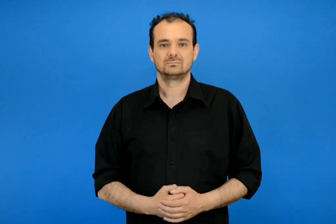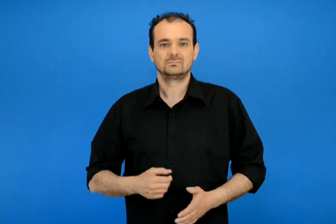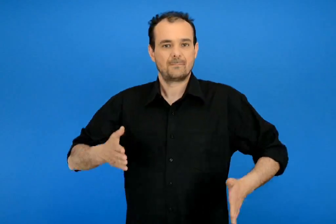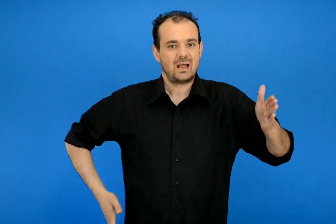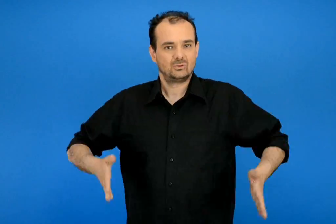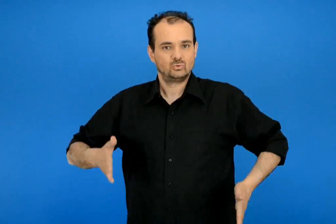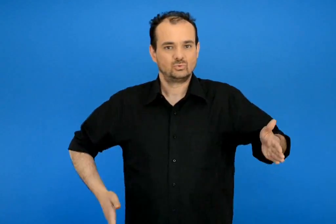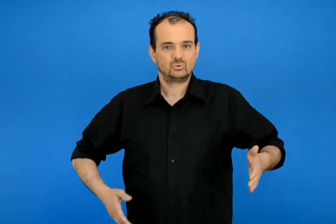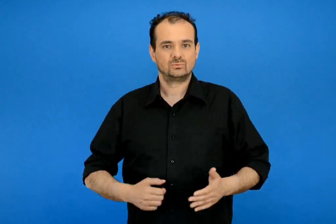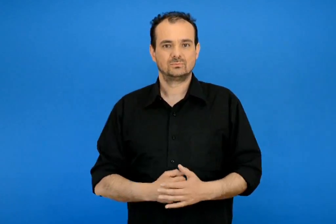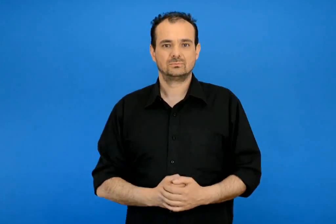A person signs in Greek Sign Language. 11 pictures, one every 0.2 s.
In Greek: μάρτιος
